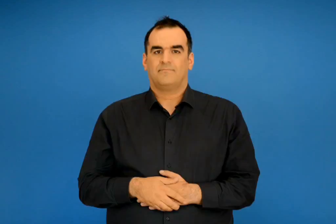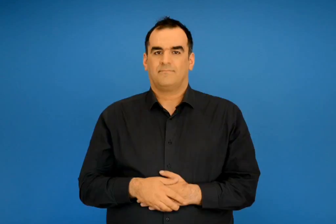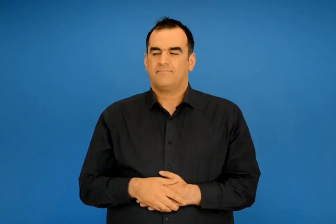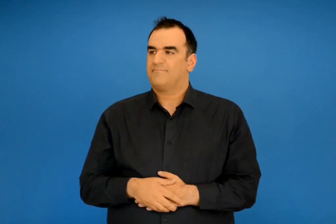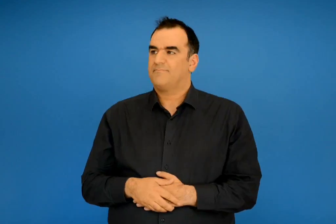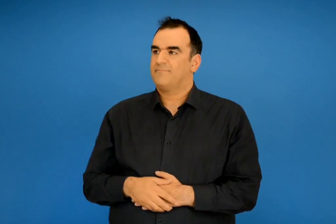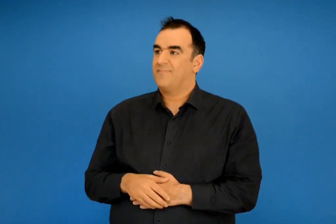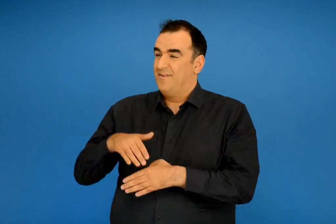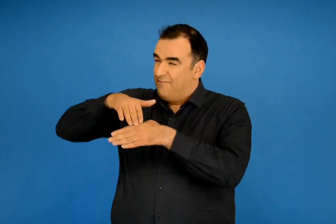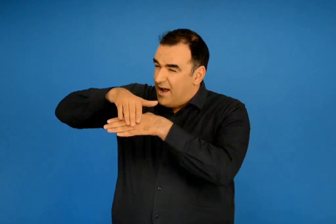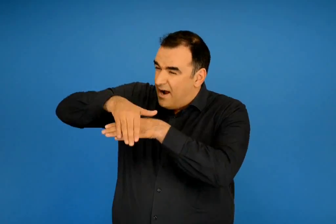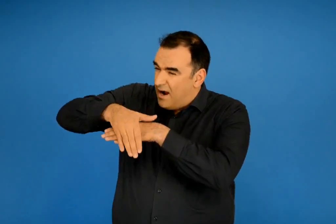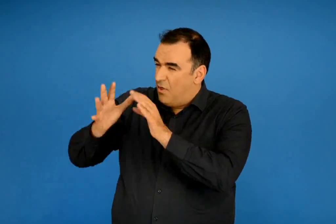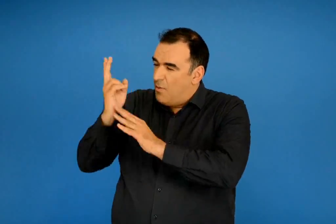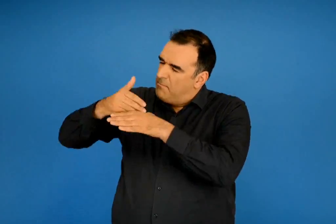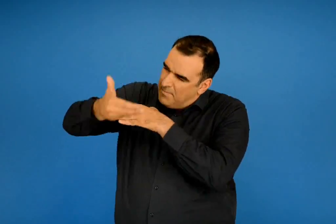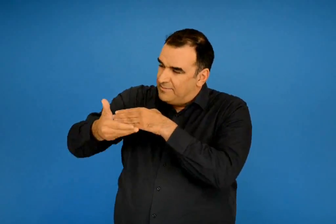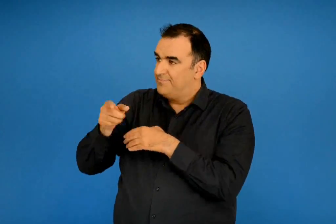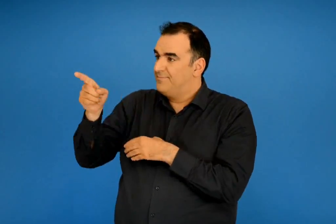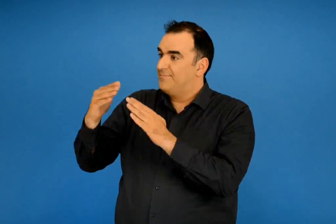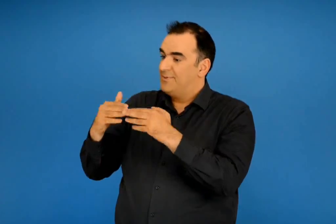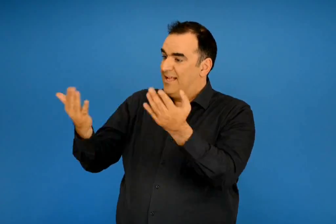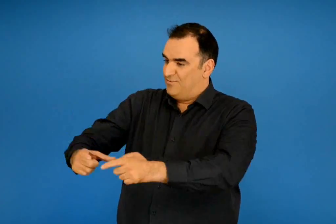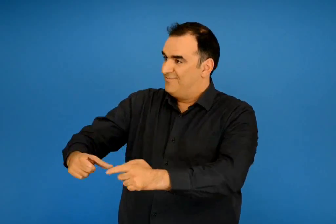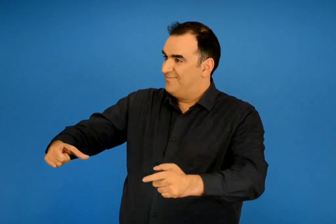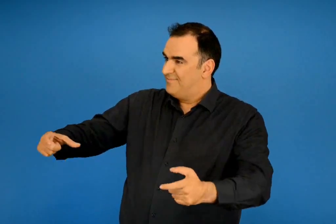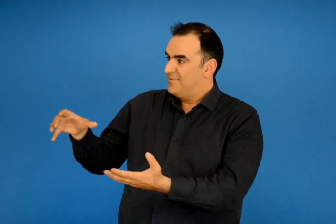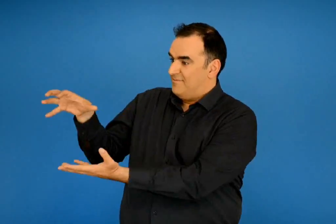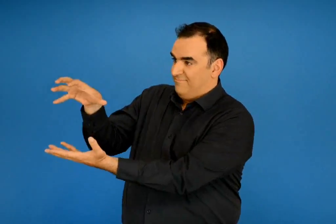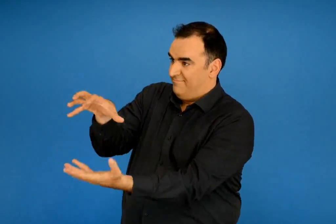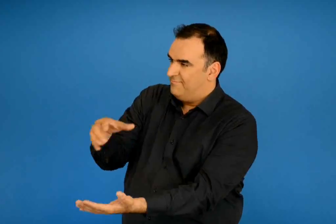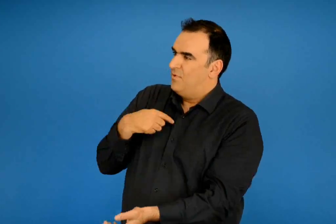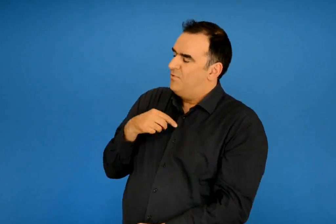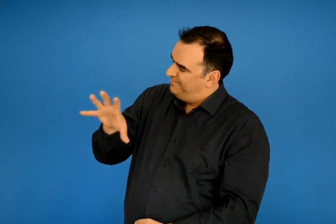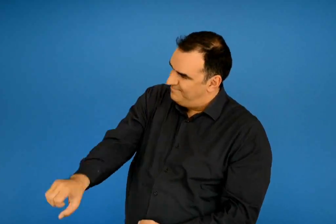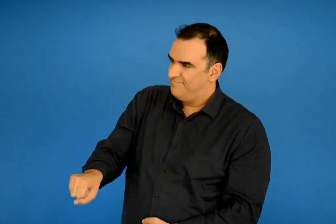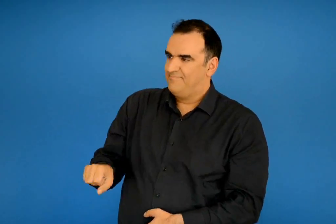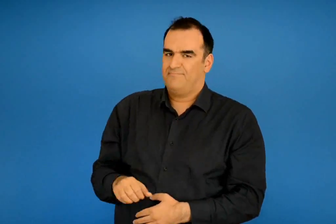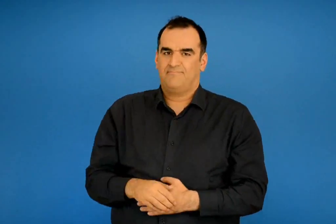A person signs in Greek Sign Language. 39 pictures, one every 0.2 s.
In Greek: θα τις βάλεις τα μεσάνυχτα έξω στο πεζούλι της αυλής σας κι εγώ θα έρθω να τις πάρω
